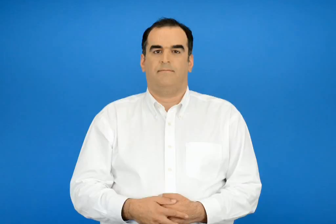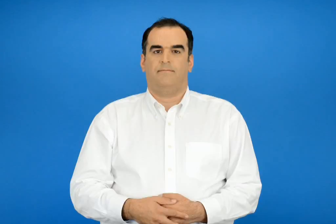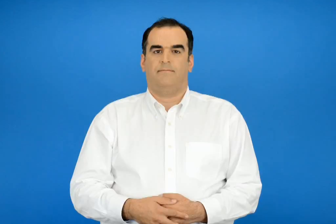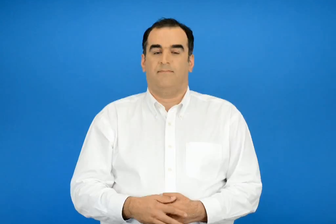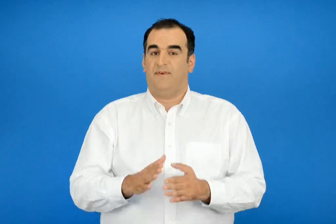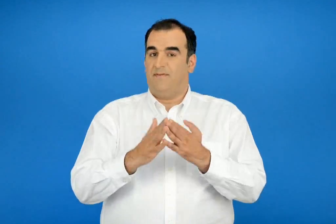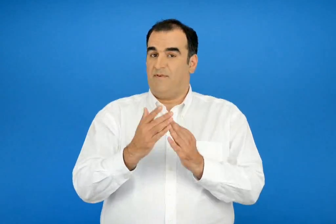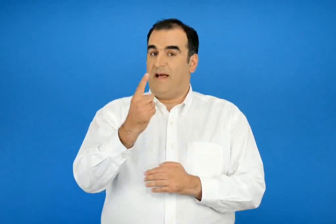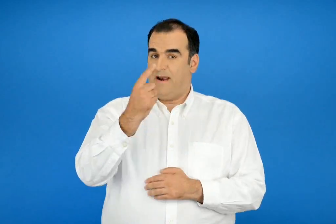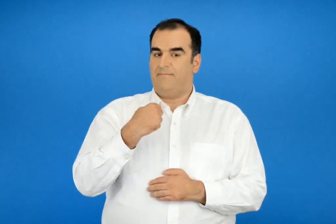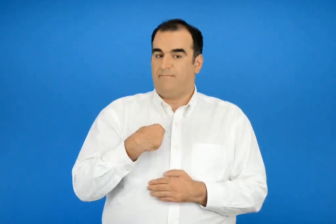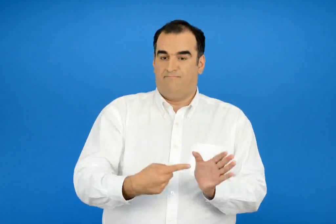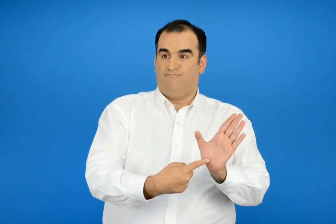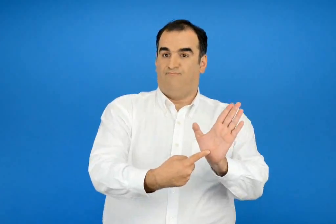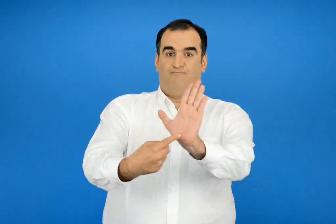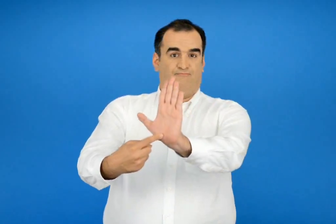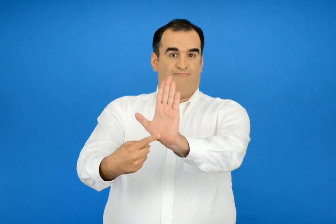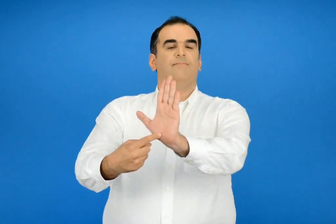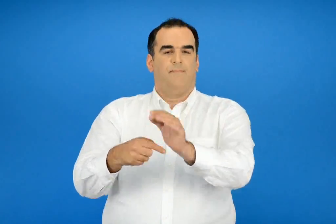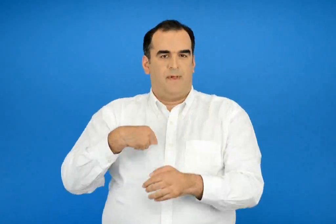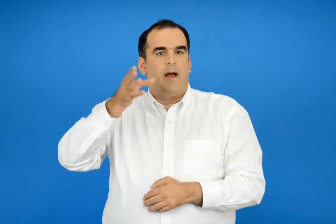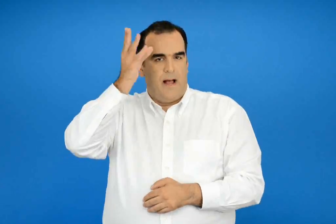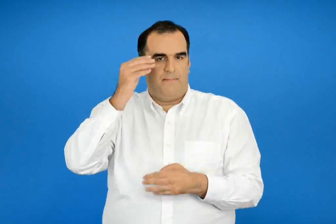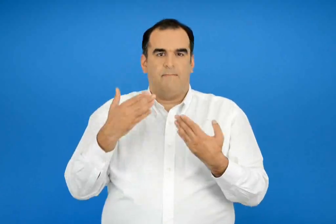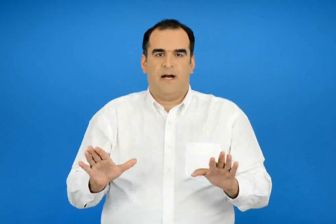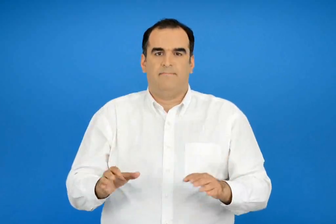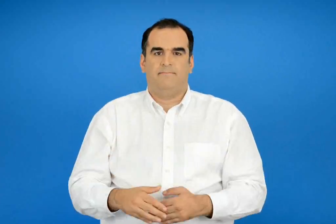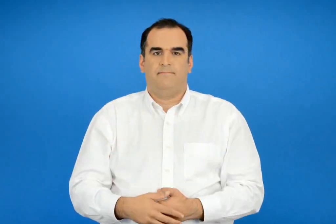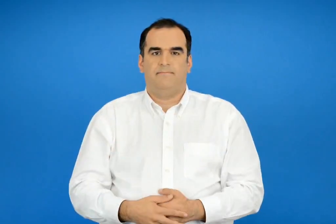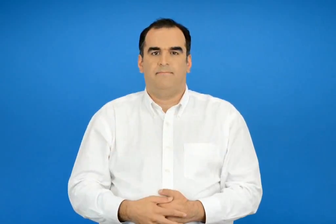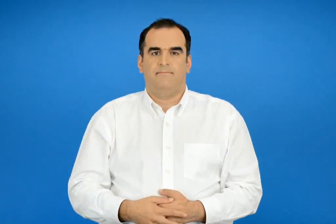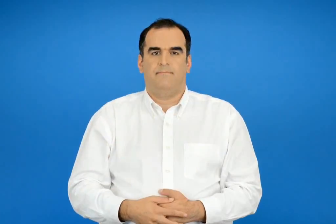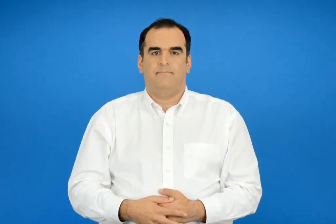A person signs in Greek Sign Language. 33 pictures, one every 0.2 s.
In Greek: έμαθα να παρουσιάζω ένα βιβλίο
